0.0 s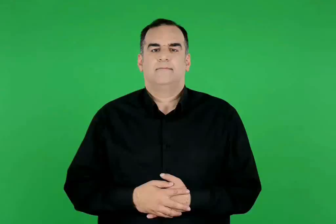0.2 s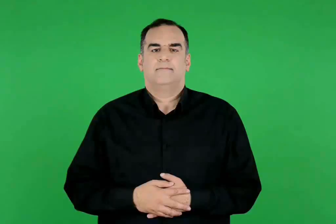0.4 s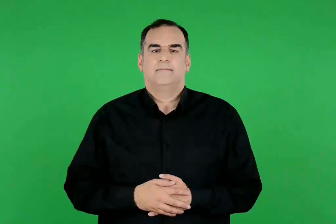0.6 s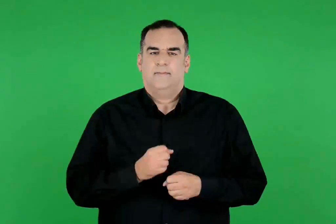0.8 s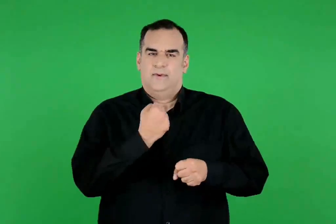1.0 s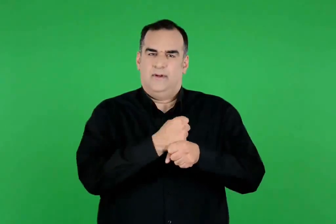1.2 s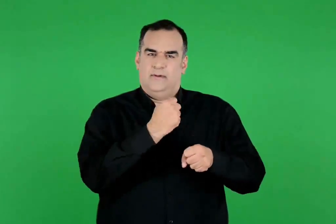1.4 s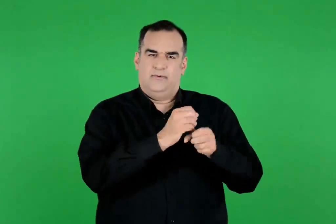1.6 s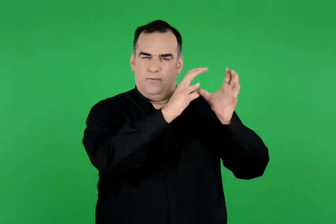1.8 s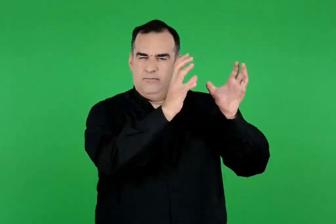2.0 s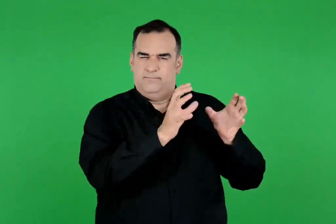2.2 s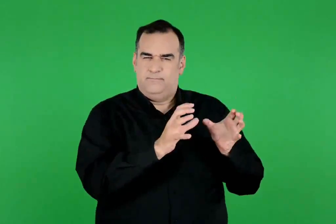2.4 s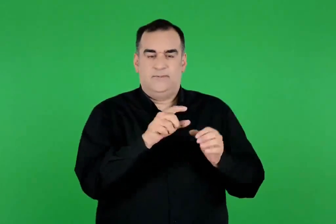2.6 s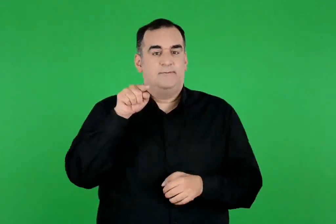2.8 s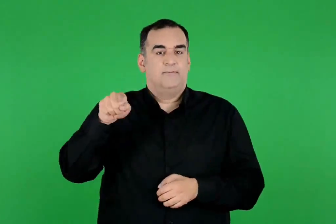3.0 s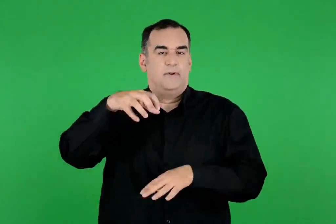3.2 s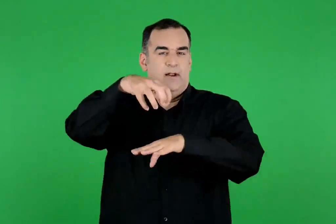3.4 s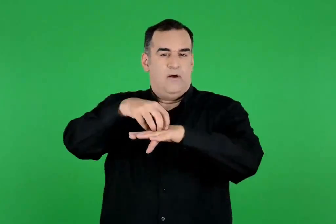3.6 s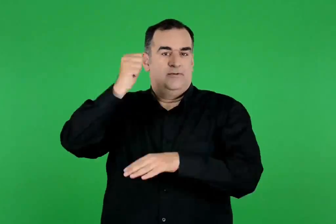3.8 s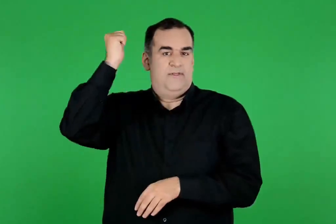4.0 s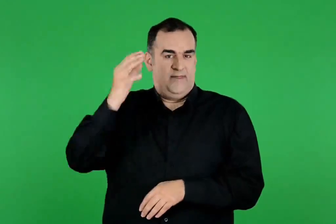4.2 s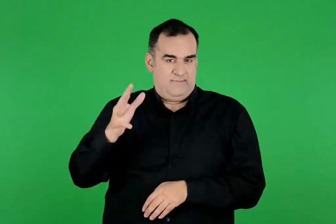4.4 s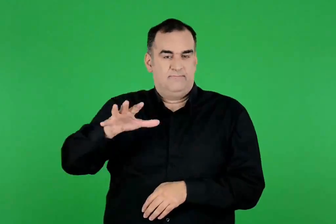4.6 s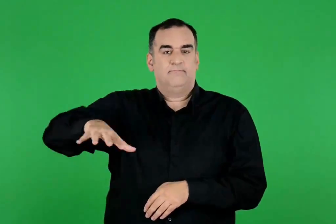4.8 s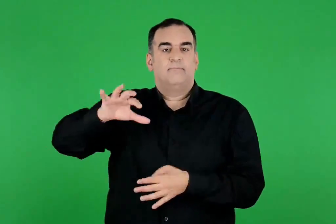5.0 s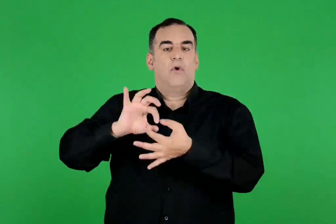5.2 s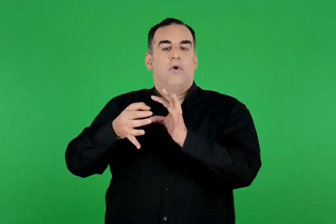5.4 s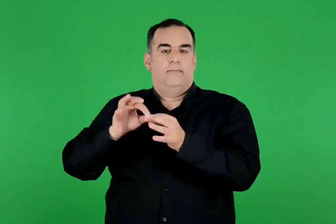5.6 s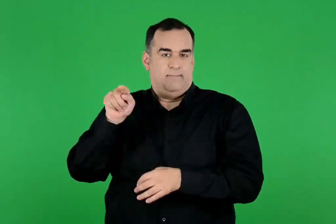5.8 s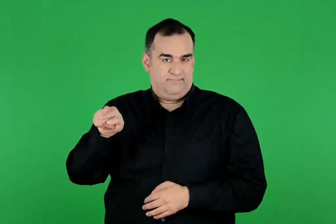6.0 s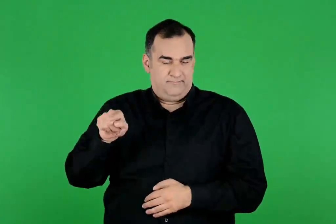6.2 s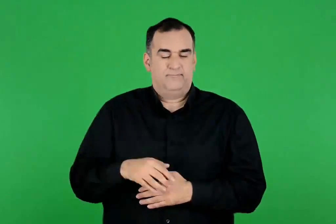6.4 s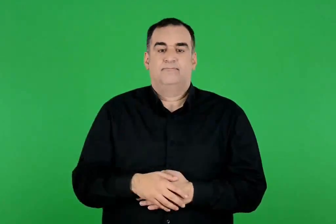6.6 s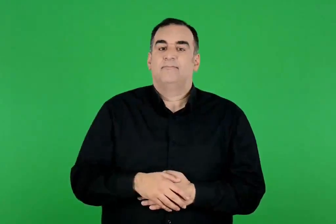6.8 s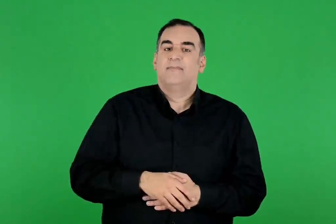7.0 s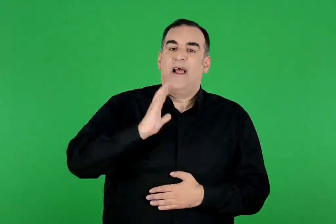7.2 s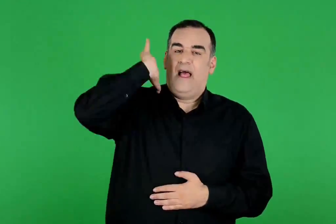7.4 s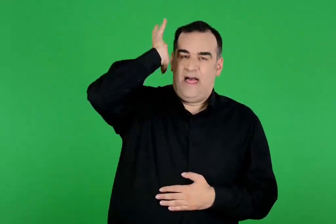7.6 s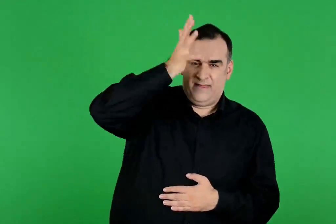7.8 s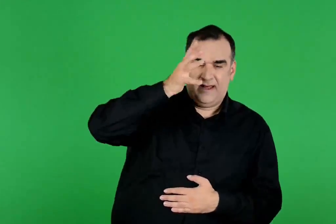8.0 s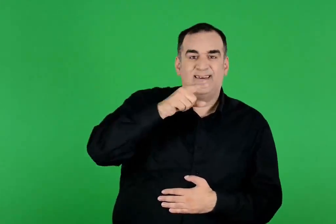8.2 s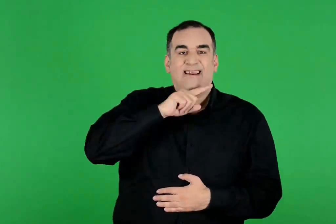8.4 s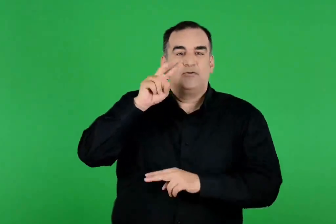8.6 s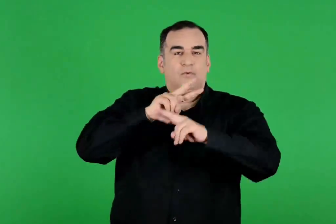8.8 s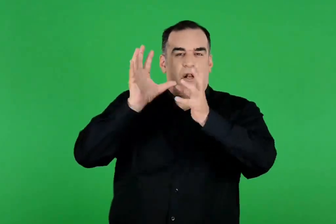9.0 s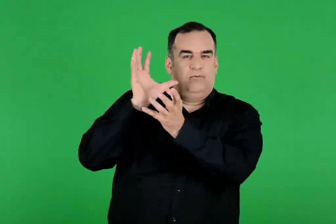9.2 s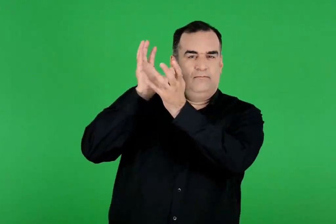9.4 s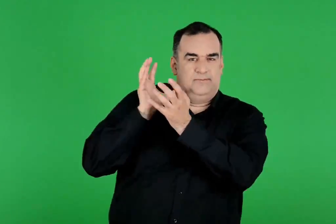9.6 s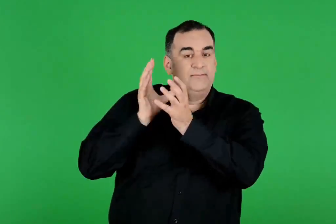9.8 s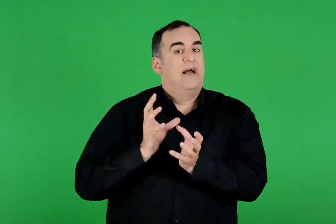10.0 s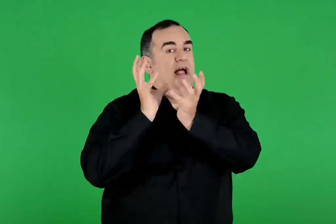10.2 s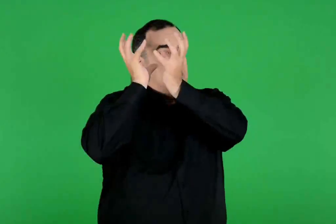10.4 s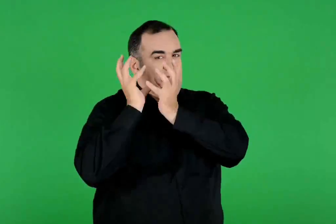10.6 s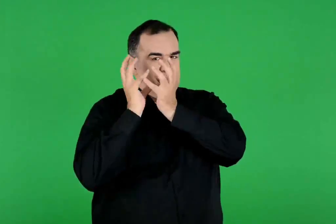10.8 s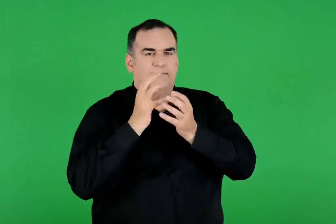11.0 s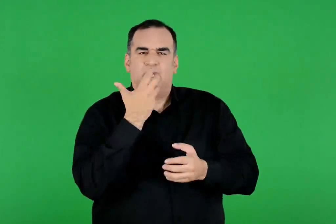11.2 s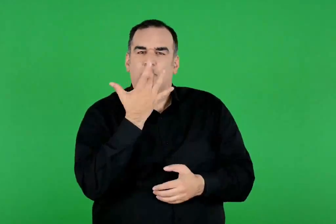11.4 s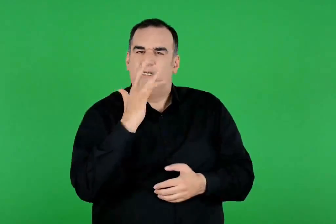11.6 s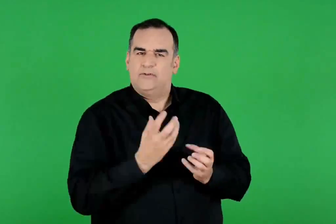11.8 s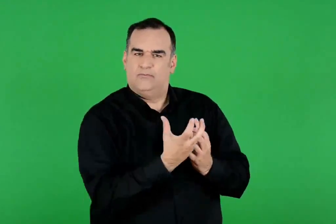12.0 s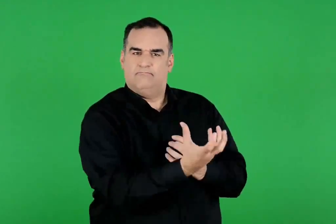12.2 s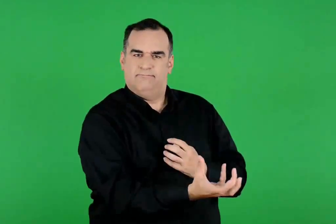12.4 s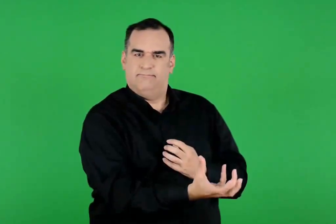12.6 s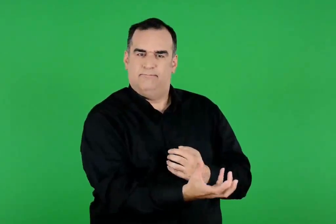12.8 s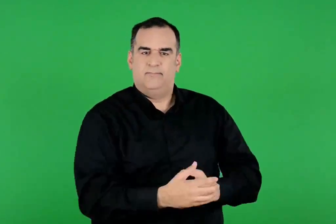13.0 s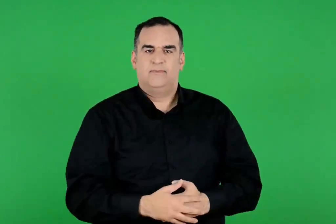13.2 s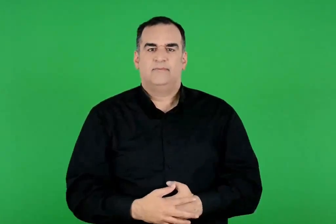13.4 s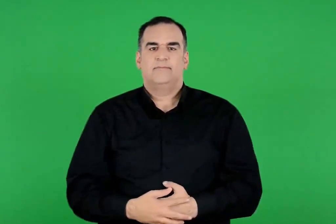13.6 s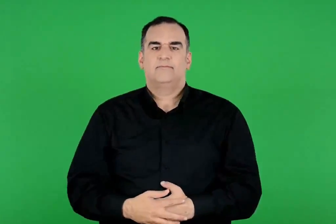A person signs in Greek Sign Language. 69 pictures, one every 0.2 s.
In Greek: η αθηνά , ο ηρακλής που κρατάει τον ουρανό και ο άτλαντας , που του φέρνει τα χρυσά μήλα. γλυπτό από τον ναό του δία στην ολυμπία
